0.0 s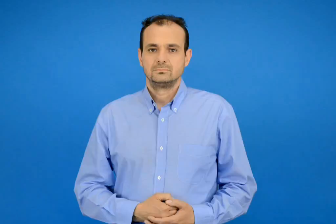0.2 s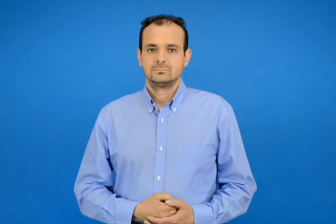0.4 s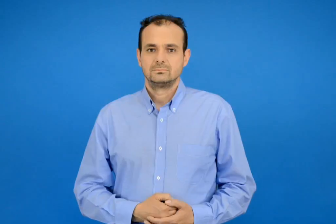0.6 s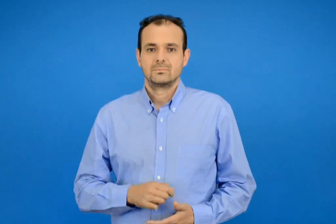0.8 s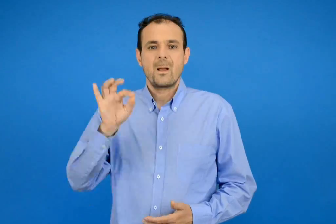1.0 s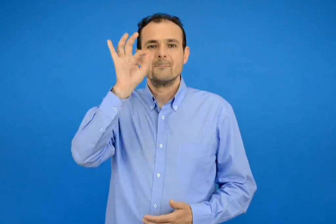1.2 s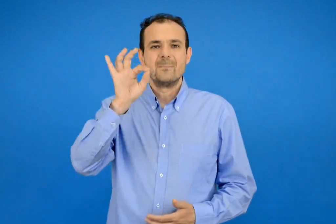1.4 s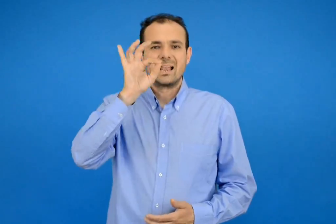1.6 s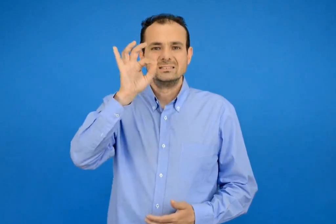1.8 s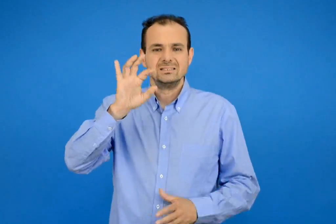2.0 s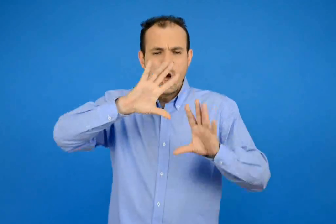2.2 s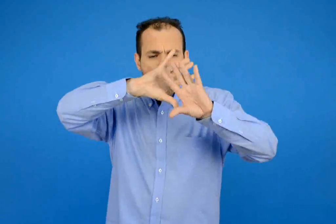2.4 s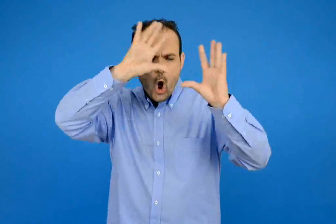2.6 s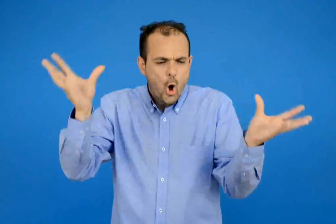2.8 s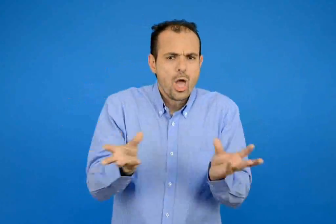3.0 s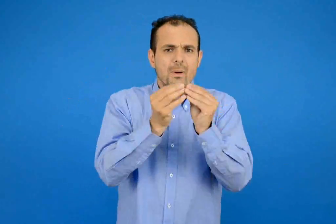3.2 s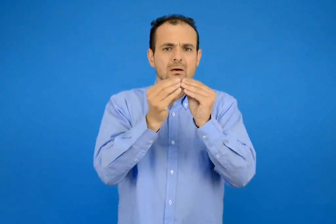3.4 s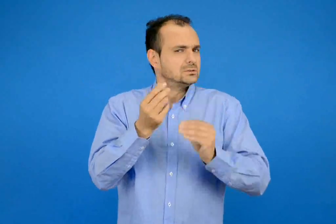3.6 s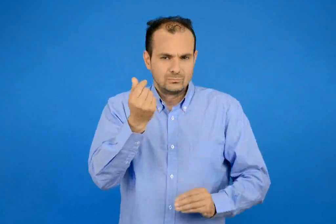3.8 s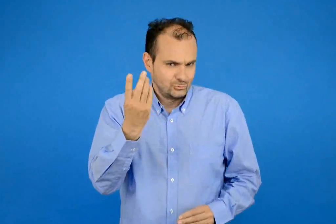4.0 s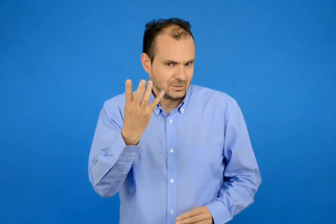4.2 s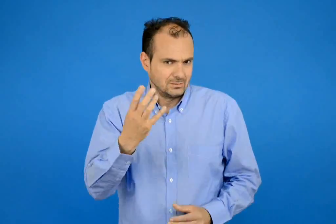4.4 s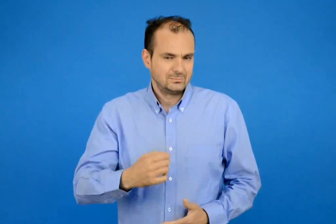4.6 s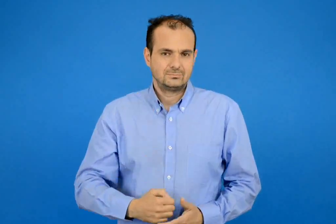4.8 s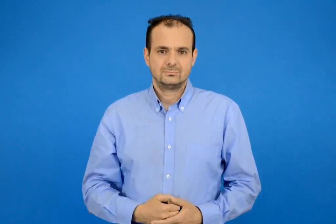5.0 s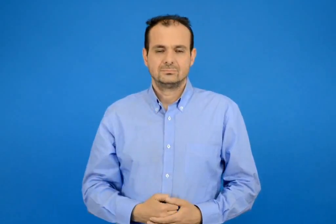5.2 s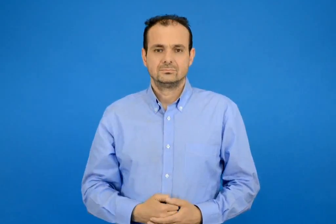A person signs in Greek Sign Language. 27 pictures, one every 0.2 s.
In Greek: πόσες είναι όλες οι μέλισσες μαζί ;
